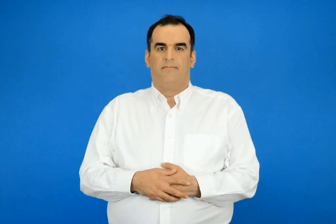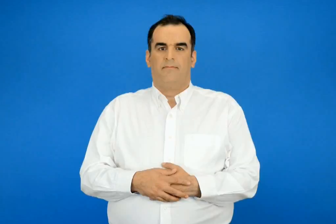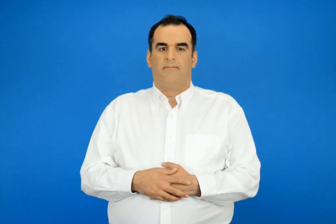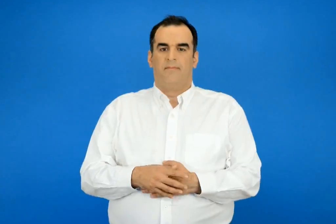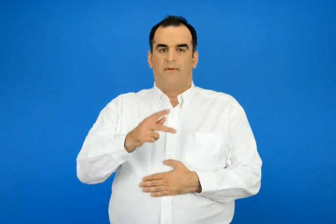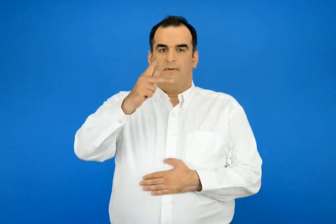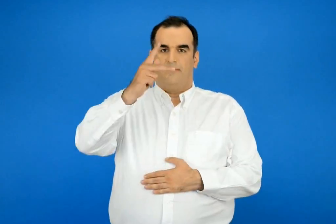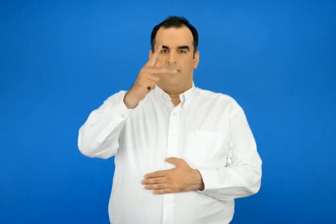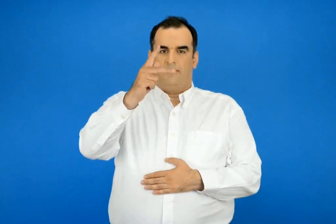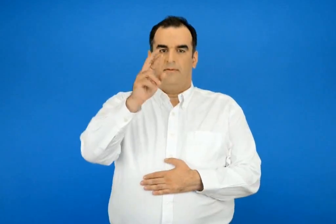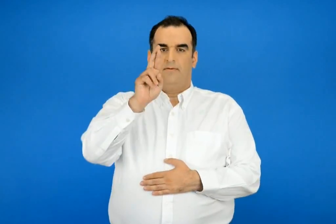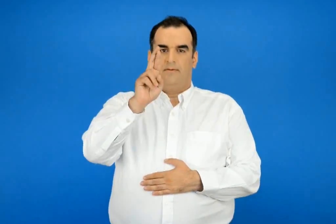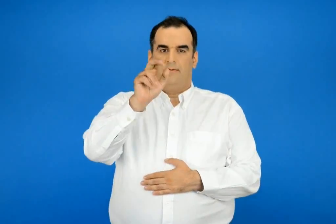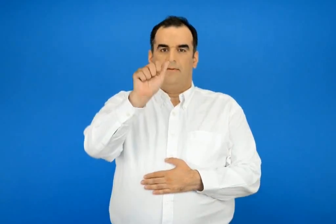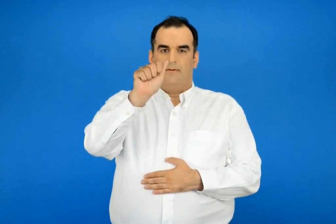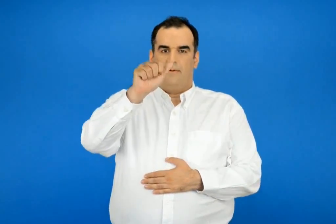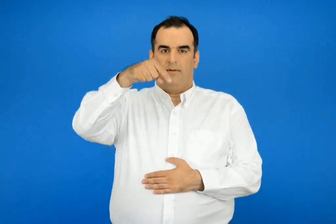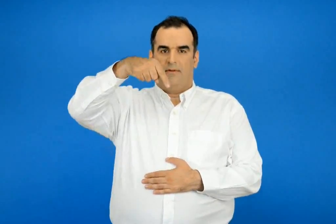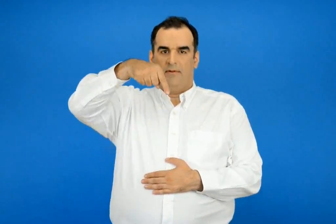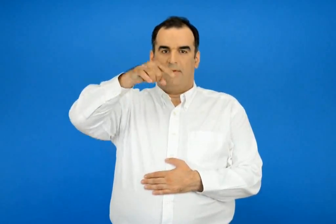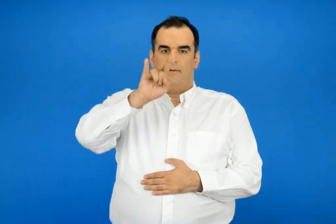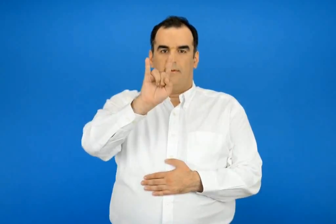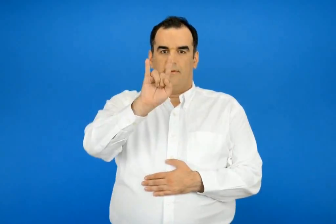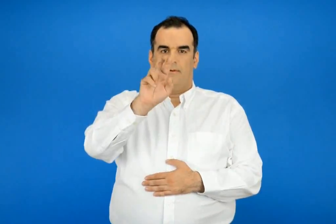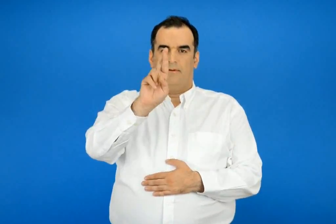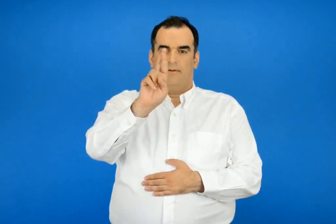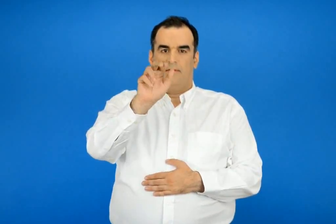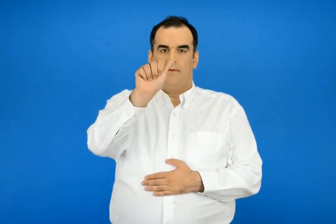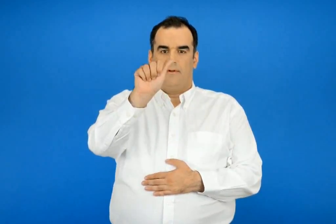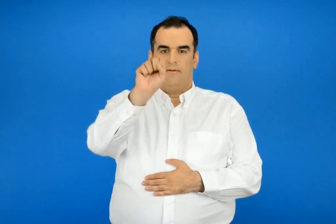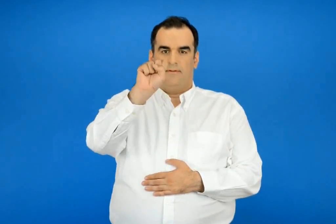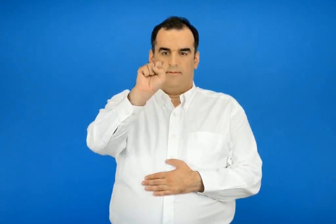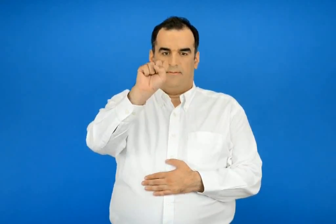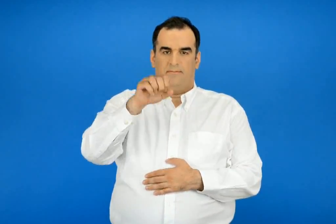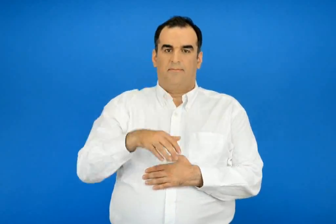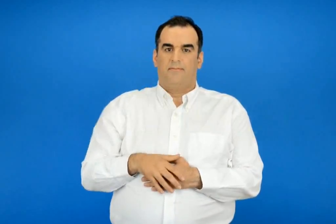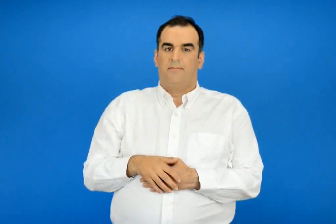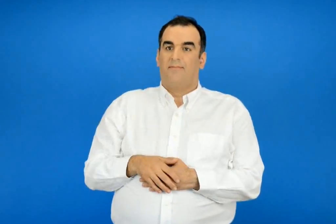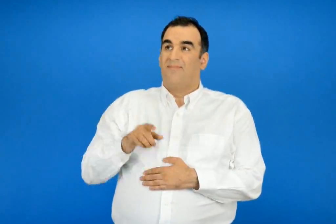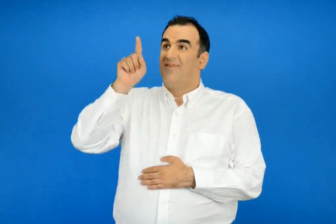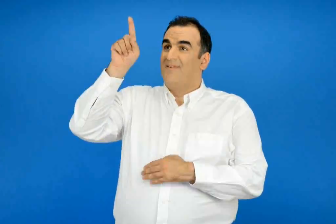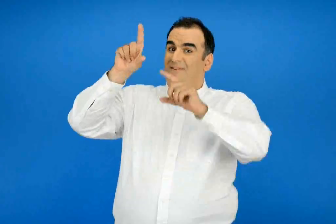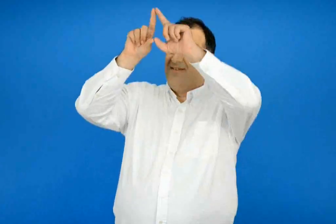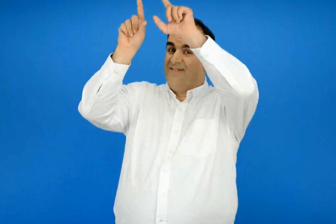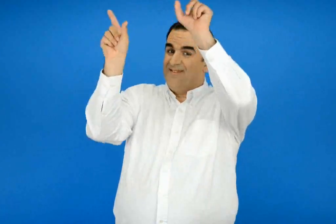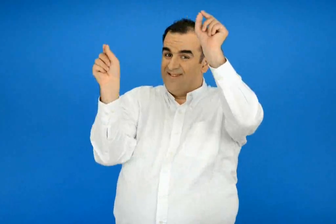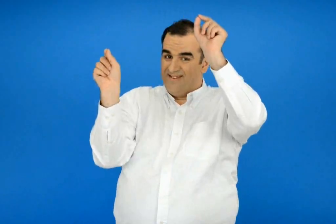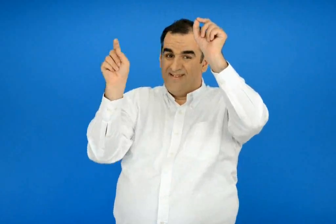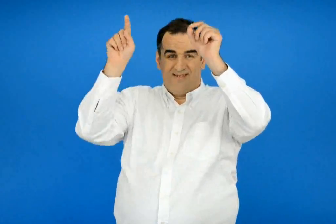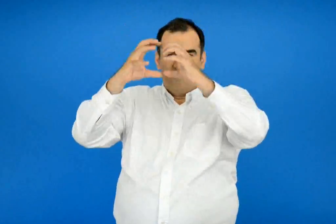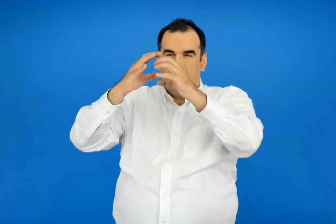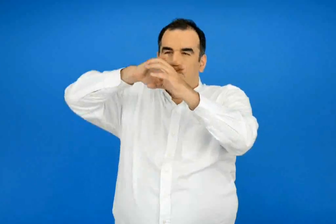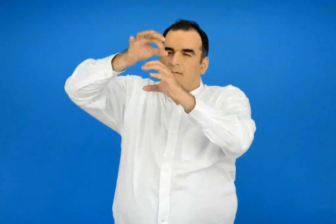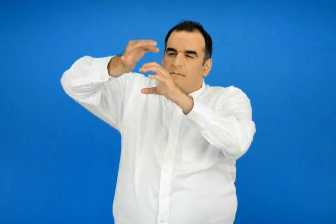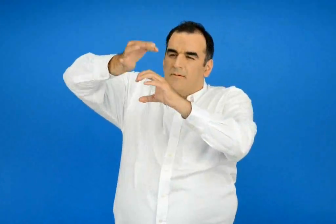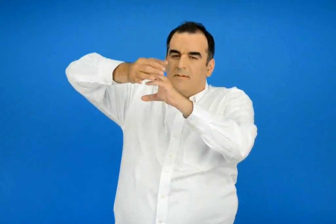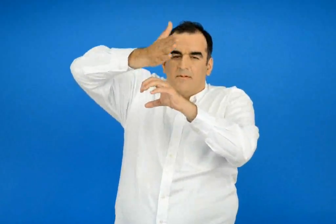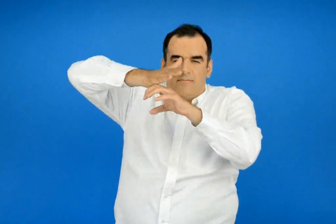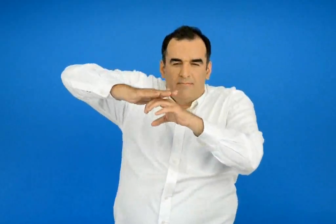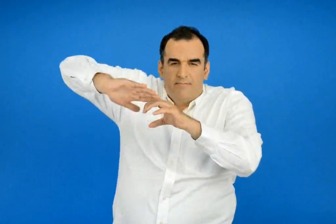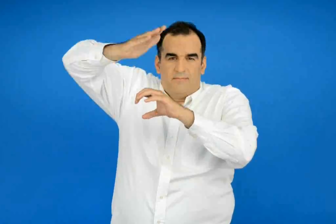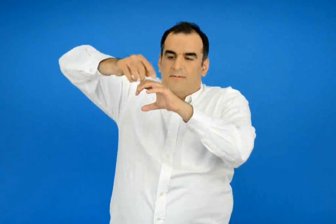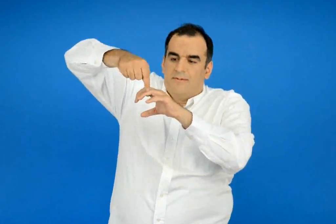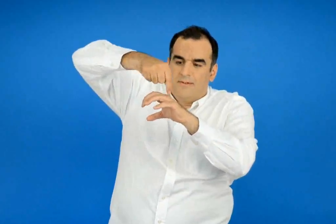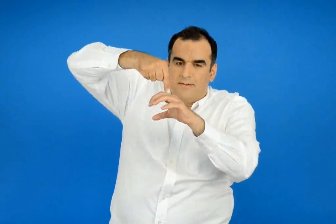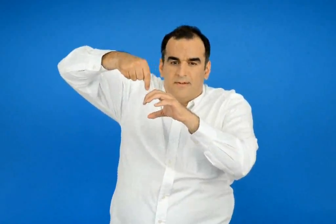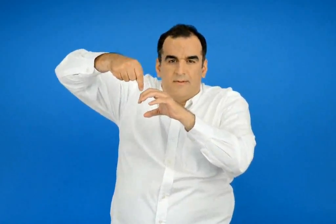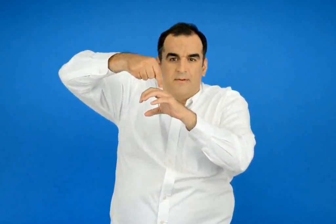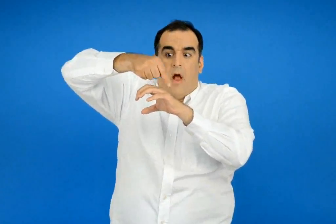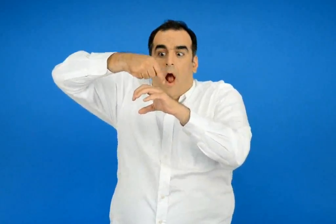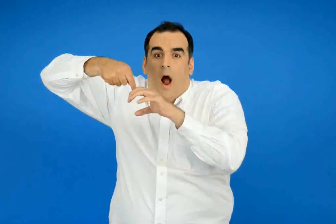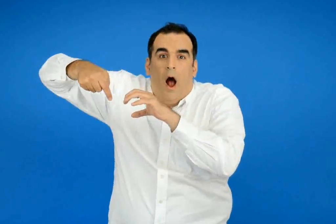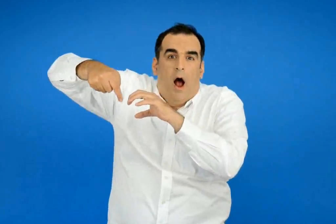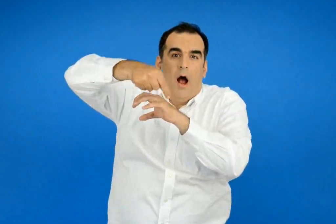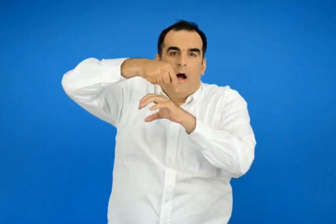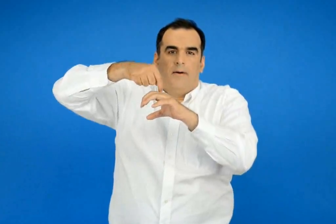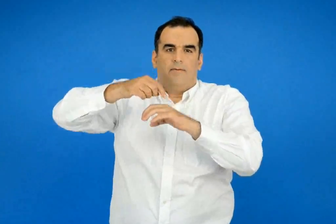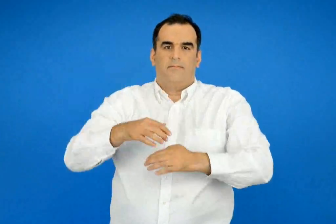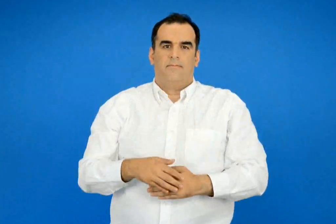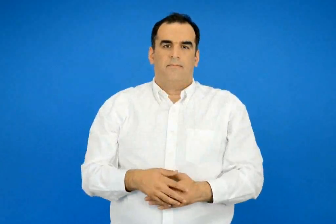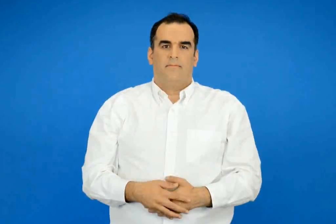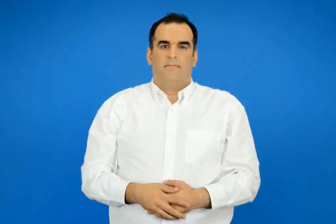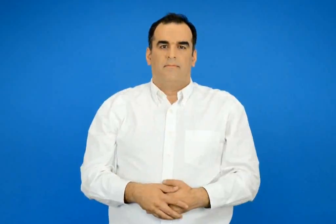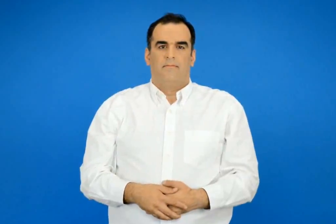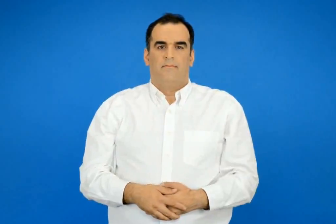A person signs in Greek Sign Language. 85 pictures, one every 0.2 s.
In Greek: κρατήρας ο μεγάλος κυκλικός λάκκος στην επιφάνεια της σελήνης
